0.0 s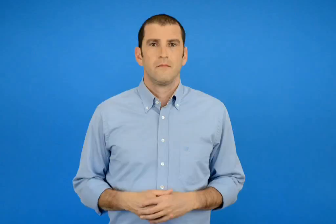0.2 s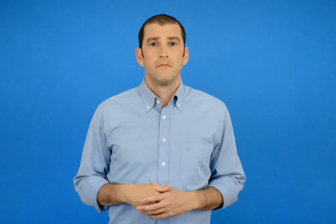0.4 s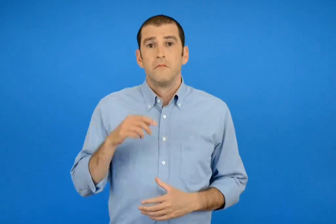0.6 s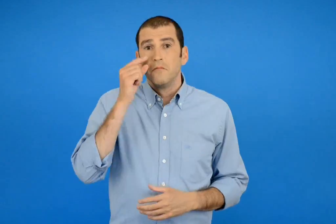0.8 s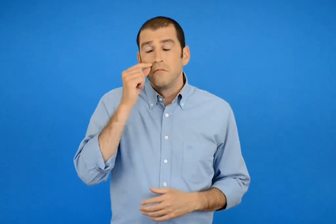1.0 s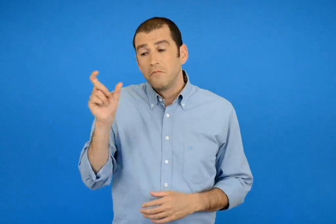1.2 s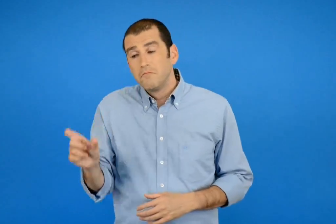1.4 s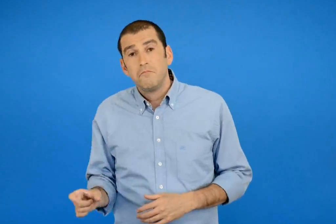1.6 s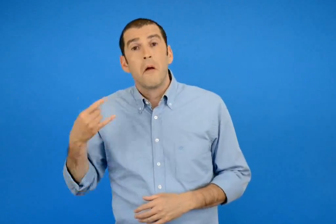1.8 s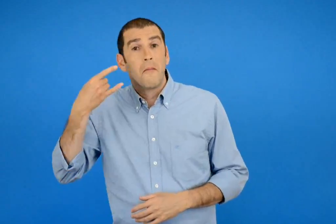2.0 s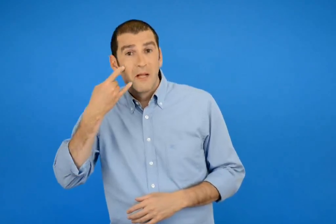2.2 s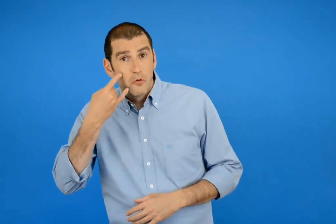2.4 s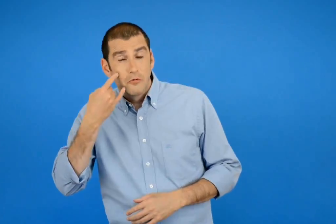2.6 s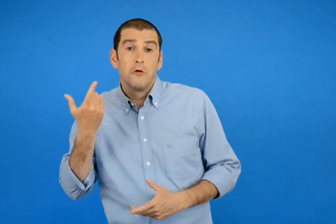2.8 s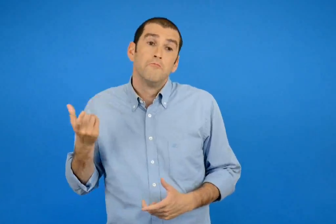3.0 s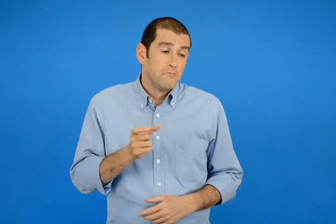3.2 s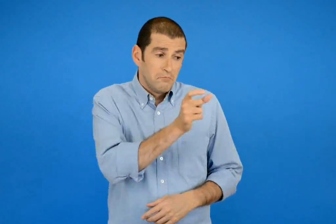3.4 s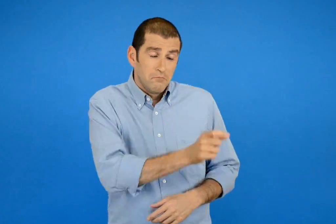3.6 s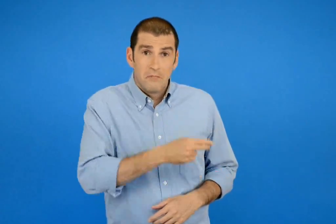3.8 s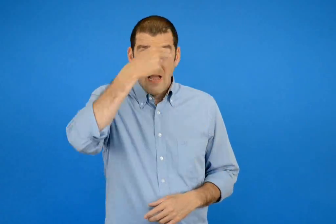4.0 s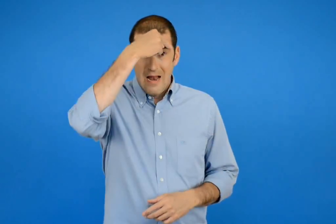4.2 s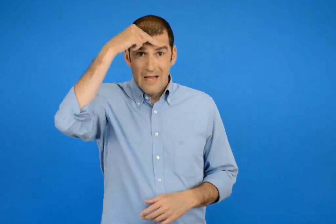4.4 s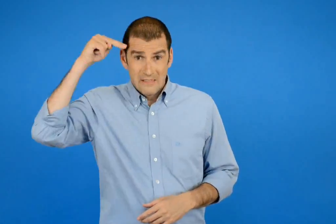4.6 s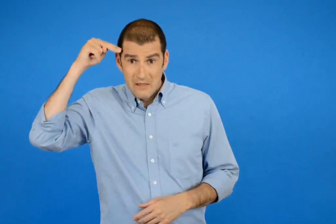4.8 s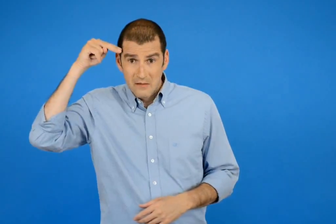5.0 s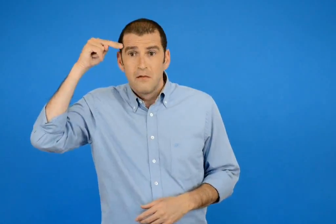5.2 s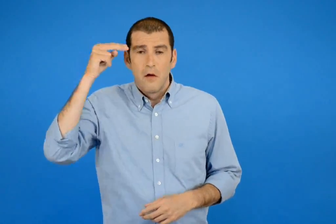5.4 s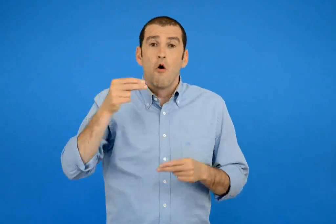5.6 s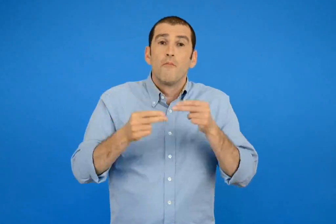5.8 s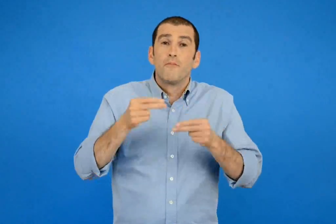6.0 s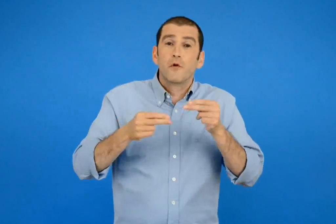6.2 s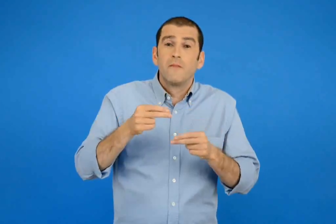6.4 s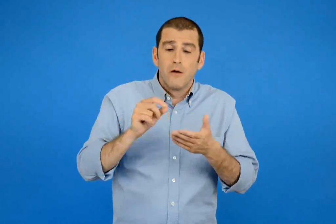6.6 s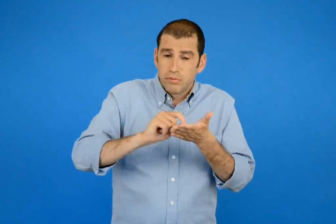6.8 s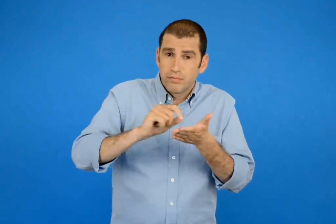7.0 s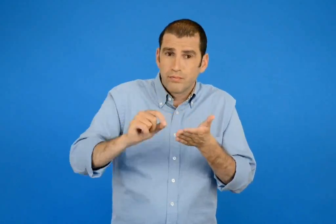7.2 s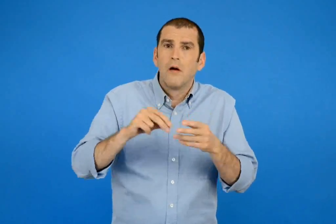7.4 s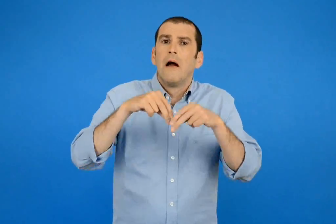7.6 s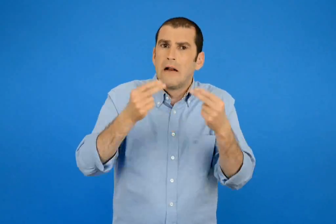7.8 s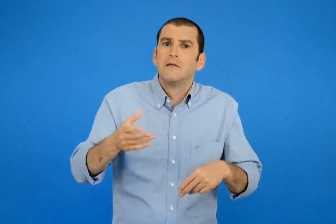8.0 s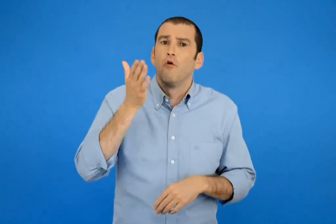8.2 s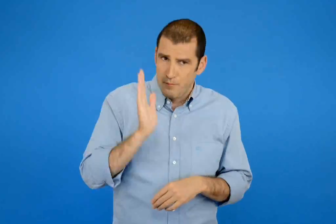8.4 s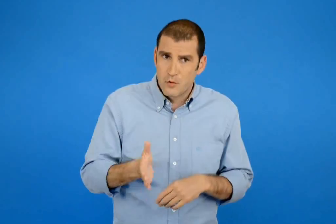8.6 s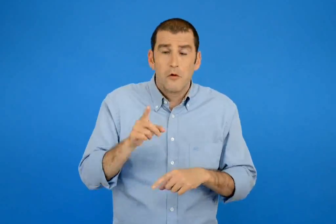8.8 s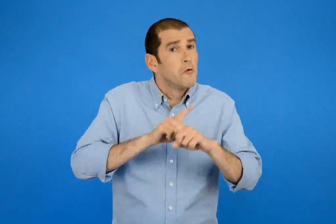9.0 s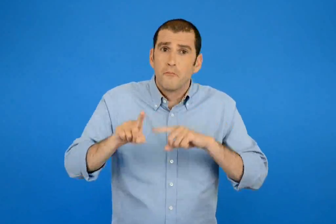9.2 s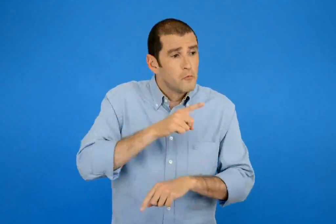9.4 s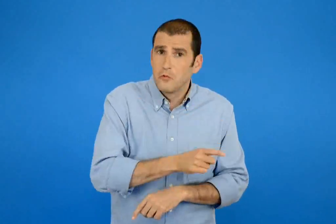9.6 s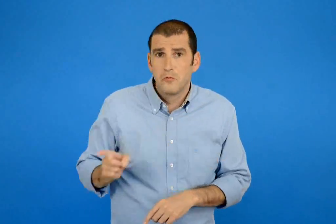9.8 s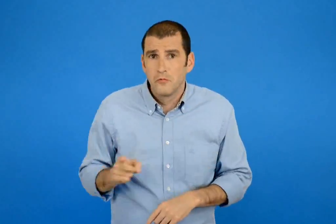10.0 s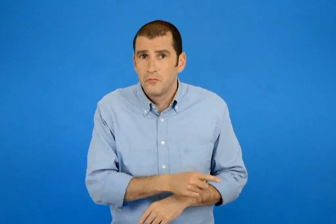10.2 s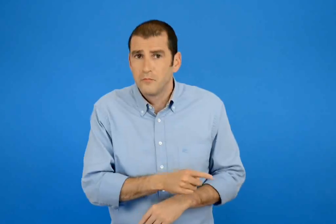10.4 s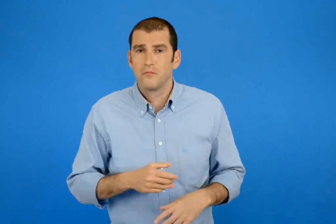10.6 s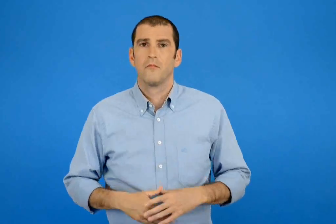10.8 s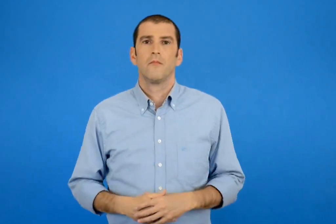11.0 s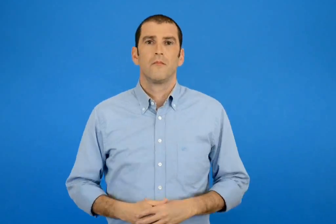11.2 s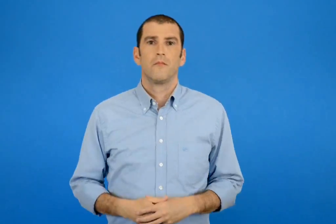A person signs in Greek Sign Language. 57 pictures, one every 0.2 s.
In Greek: ποιό παιδί έφτιαξε πρόβλημα που μπορεί να λυθεί ο πέτρος η η νεσχαν ;
